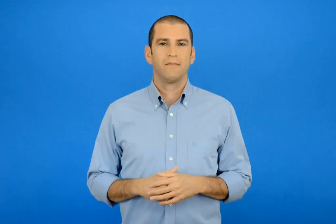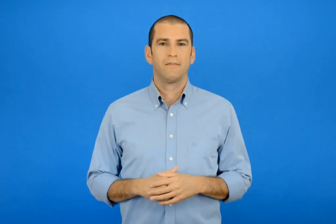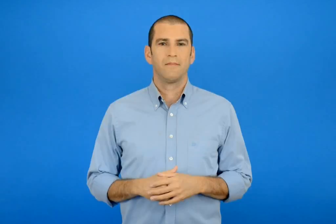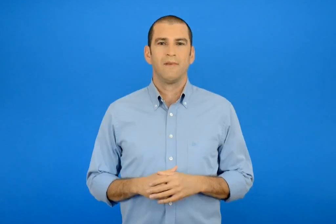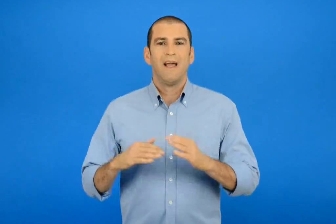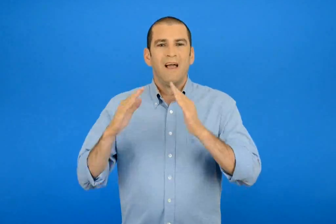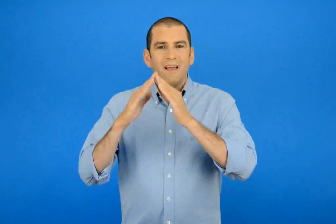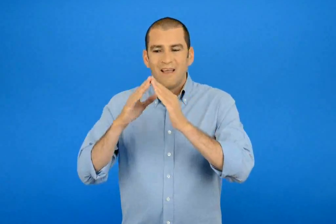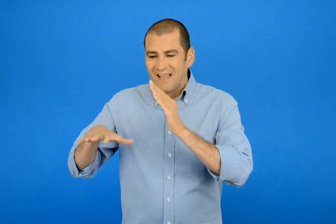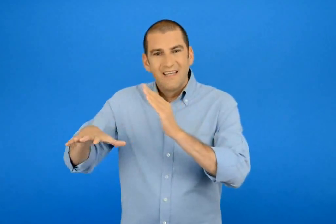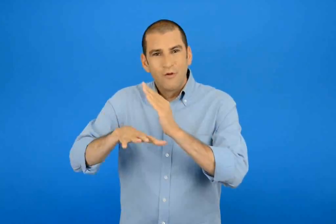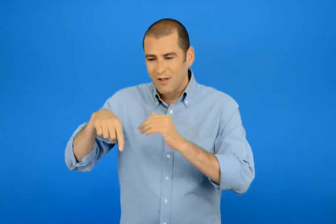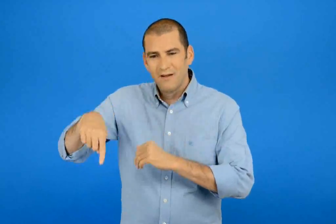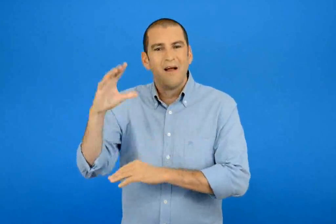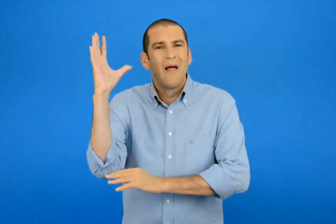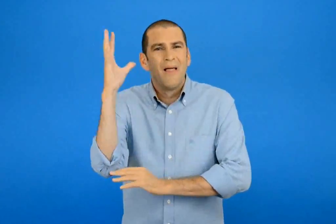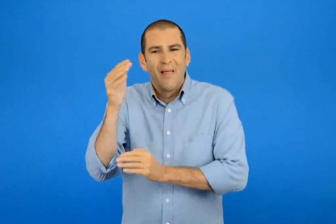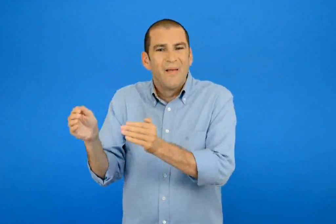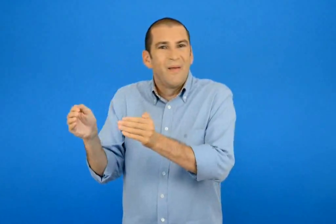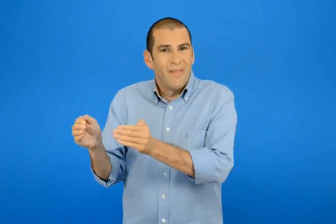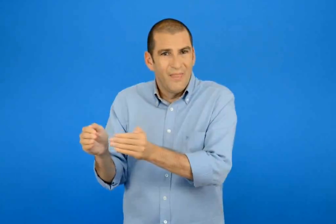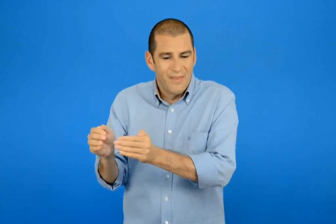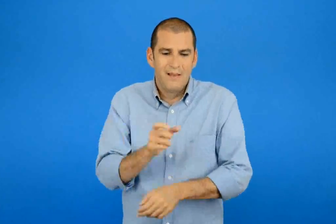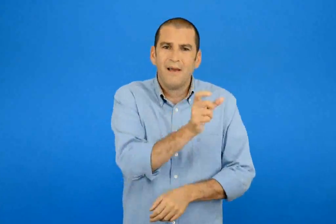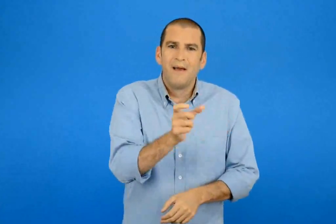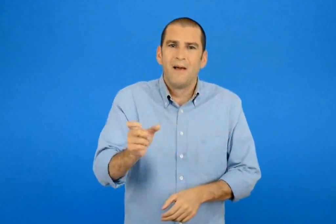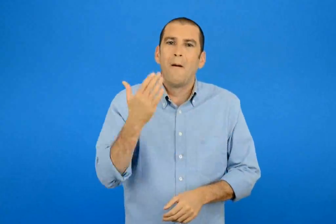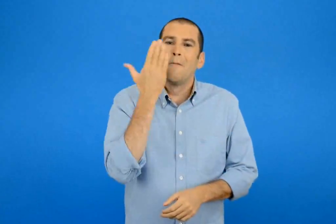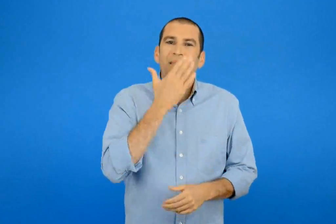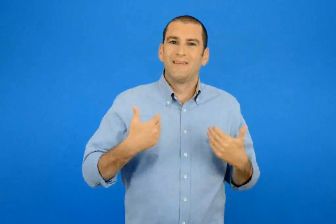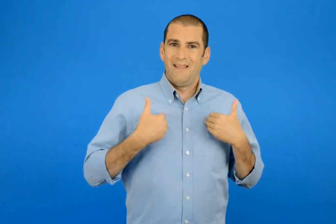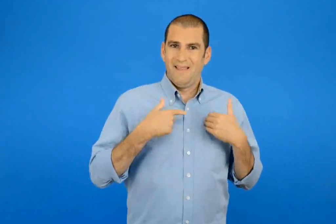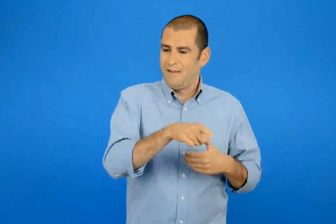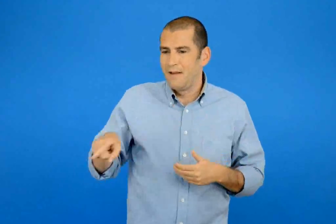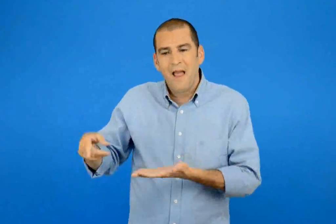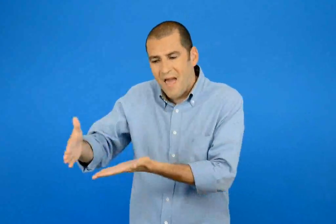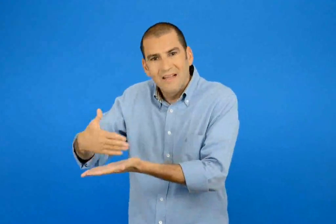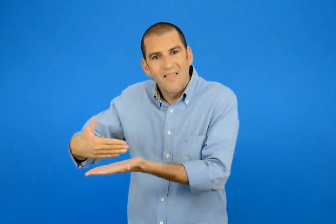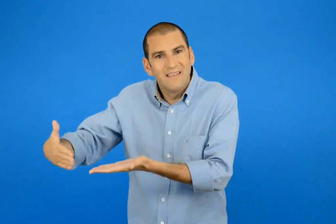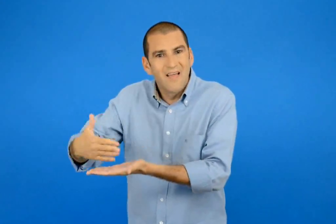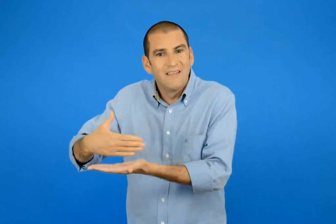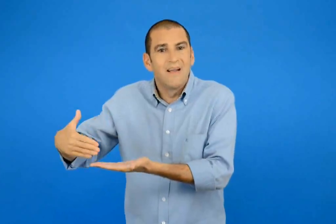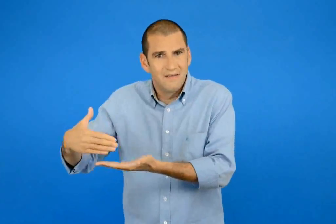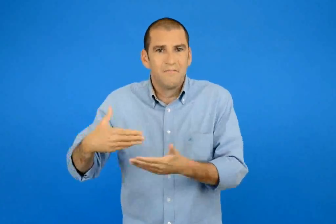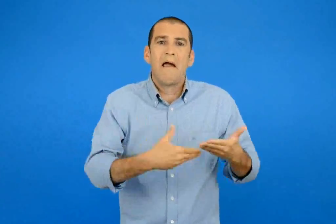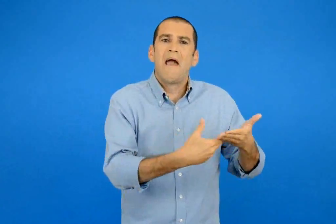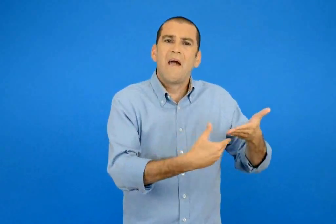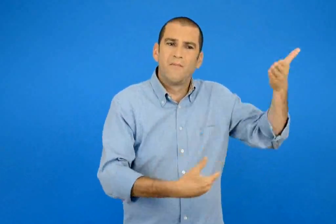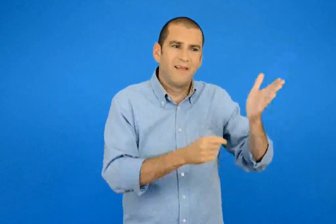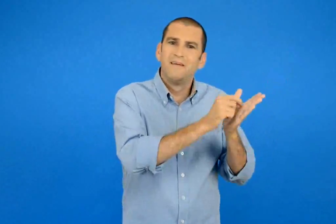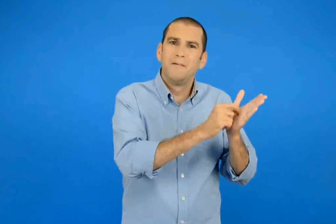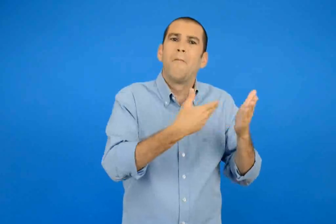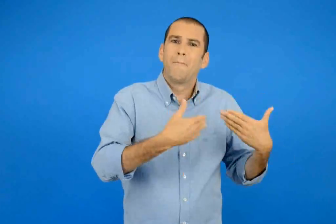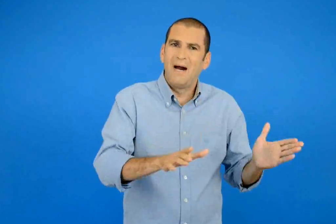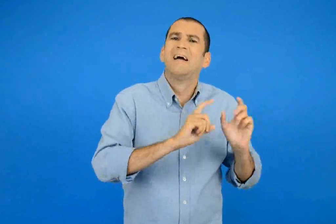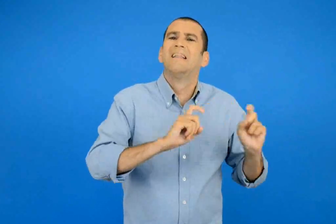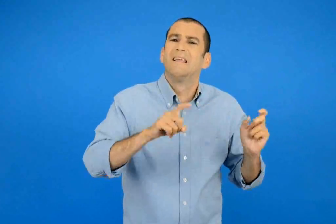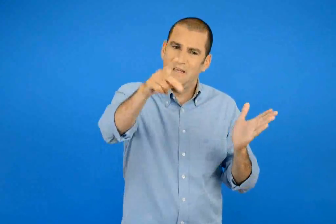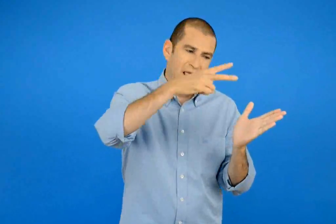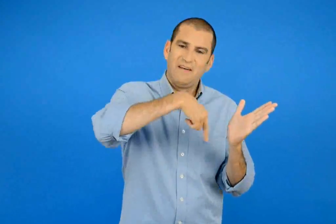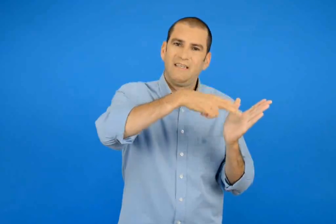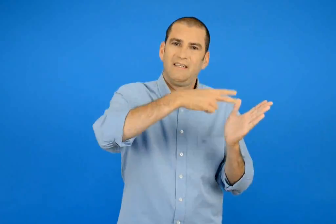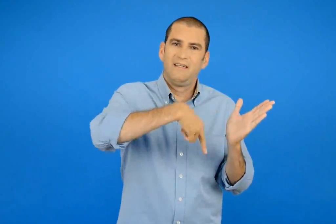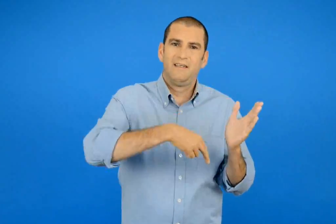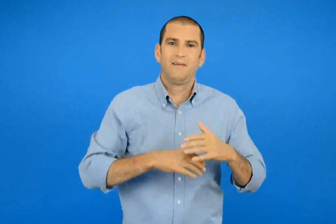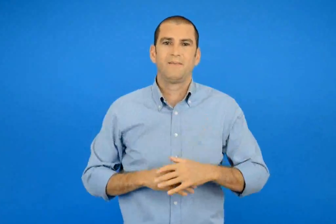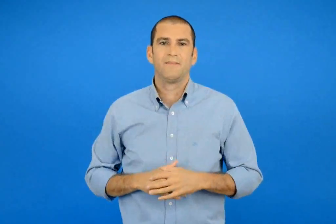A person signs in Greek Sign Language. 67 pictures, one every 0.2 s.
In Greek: διάβασε τι έγραψαν οι εφημερίδες για την προσπάθεια νεαρών μαθητών να καθαρίσουν το δασάκι της γειτονίας τους
